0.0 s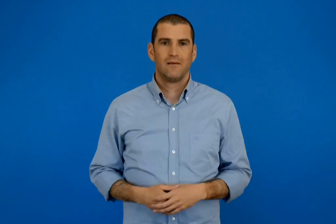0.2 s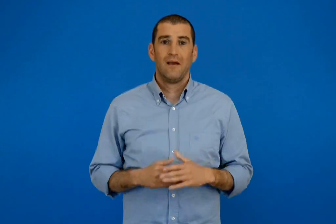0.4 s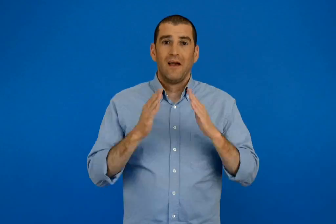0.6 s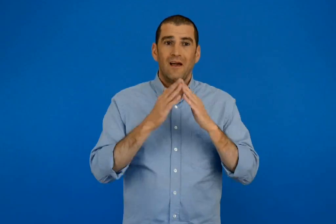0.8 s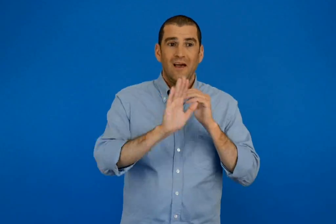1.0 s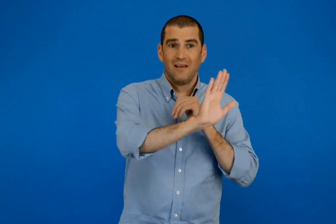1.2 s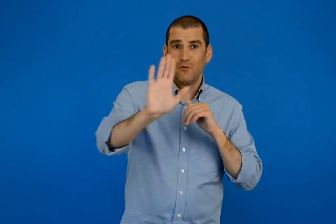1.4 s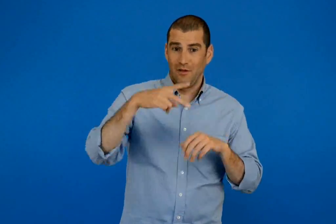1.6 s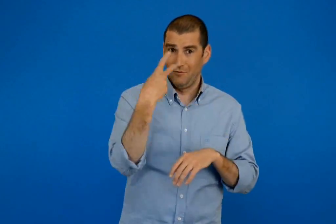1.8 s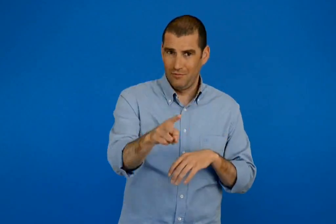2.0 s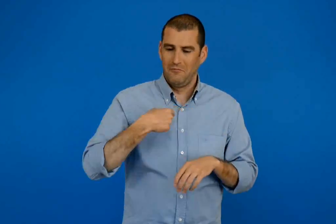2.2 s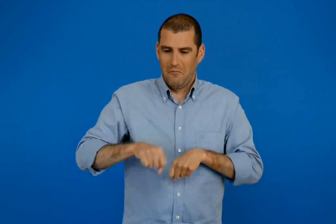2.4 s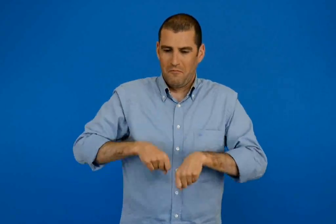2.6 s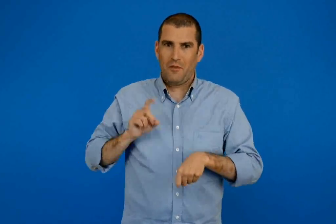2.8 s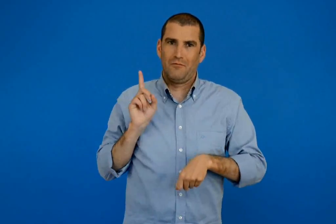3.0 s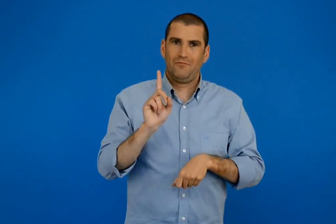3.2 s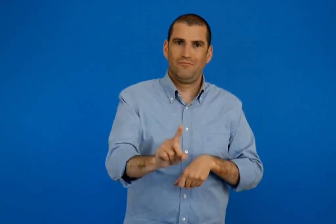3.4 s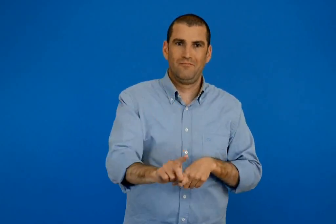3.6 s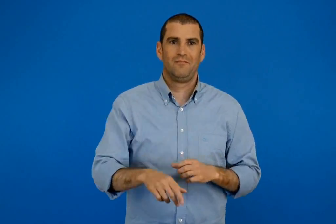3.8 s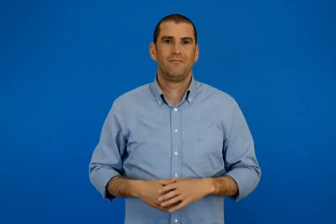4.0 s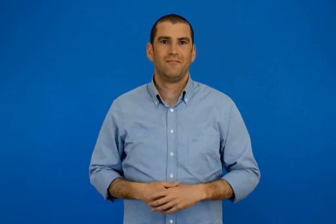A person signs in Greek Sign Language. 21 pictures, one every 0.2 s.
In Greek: έρχομαι στη γειτονιά σου
